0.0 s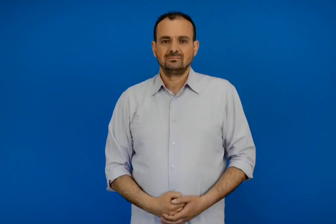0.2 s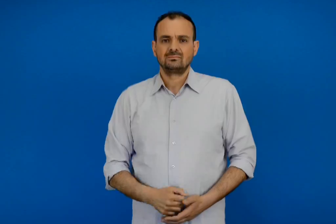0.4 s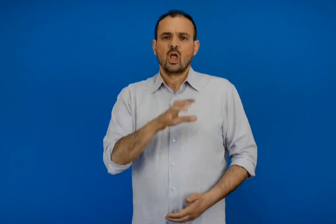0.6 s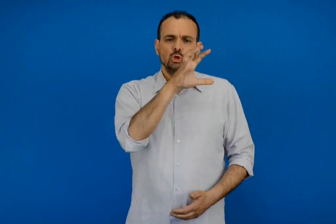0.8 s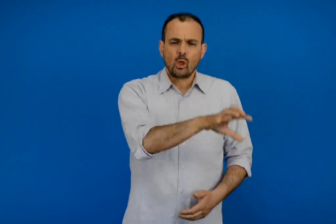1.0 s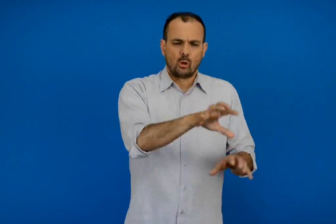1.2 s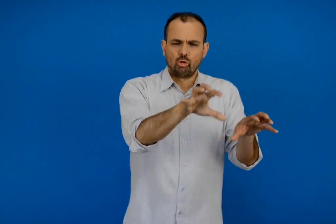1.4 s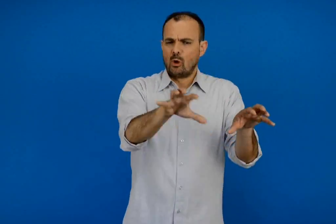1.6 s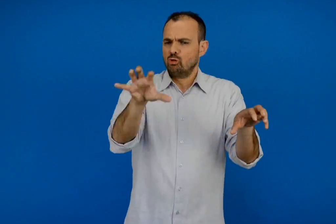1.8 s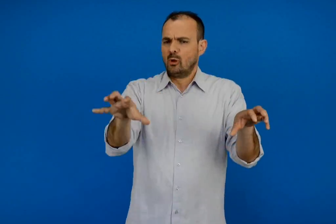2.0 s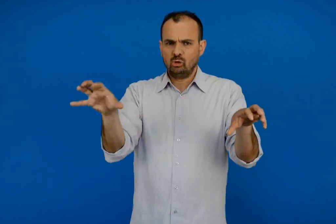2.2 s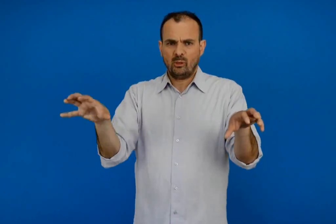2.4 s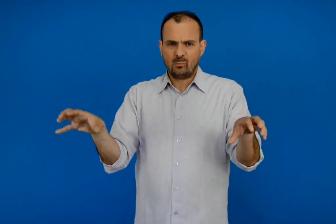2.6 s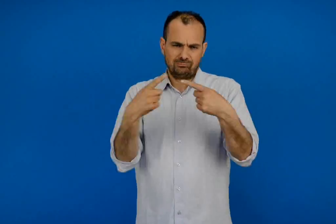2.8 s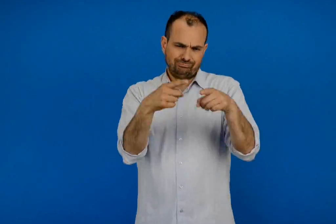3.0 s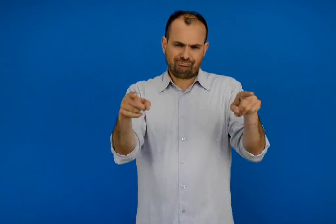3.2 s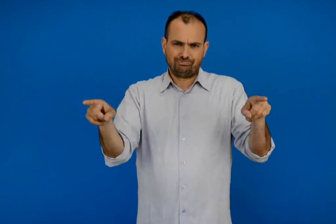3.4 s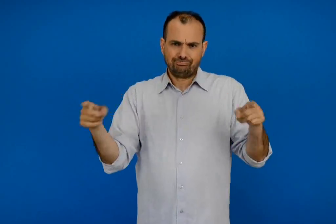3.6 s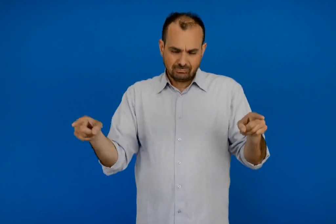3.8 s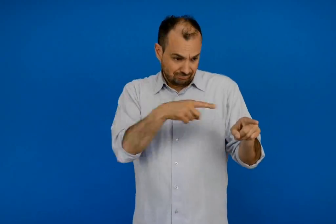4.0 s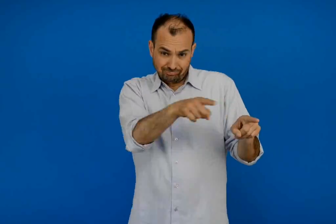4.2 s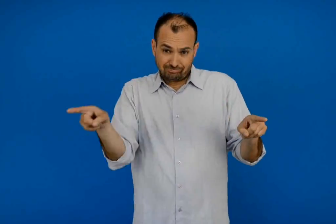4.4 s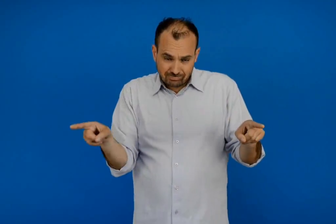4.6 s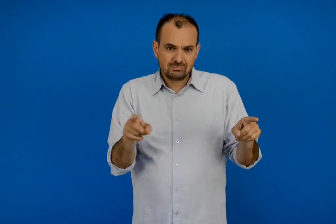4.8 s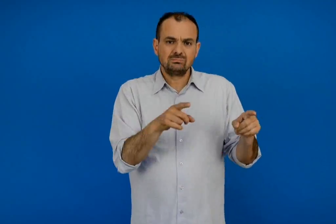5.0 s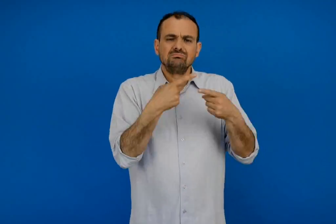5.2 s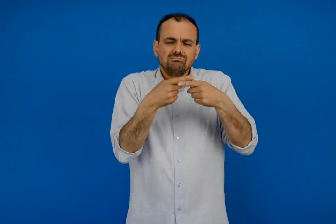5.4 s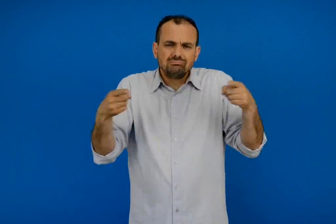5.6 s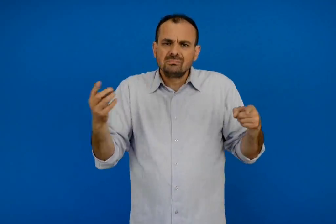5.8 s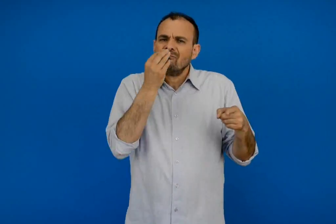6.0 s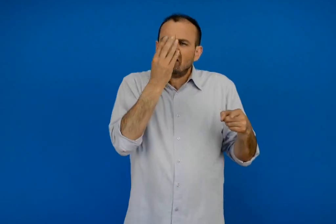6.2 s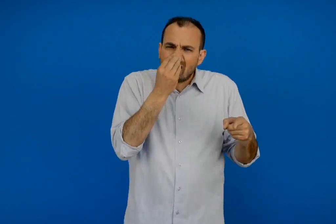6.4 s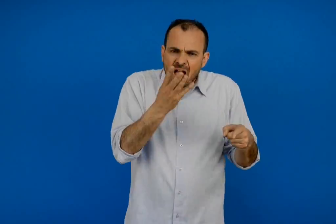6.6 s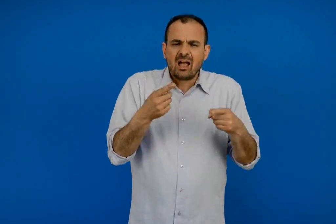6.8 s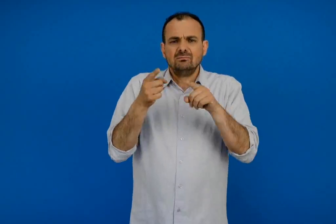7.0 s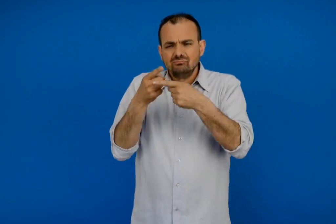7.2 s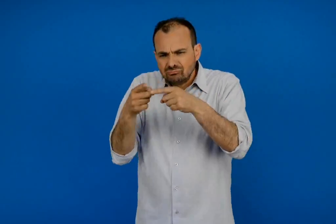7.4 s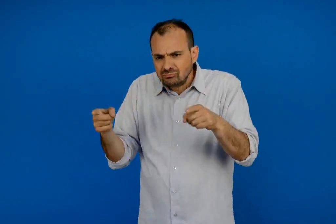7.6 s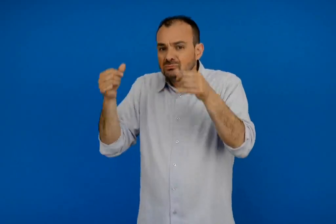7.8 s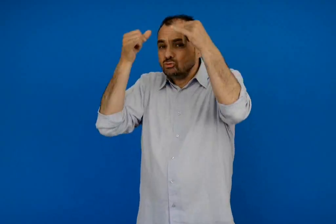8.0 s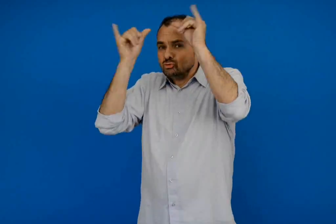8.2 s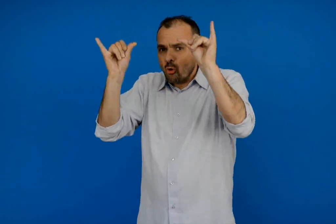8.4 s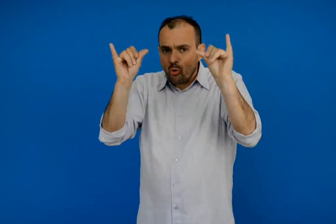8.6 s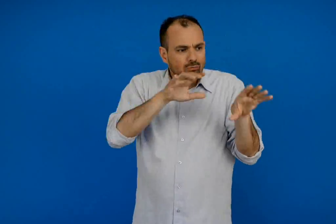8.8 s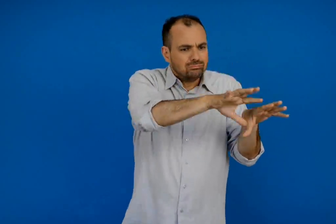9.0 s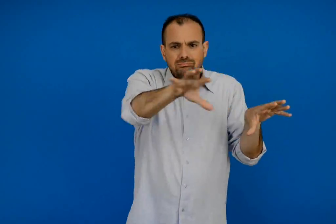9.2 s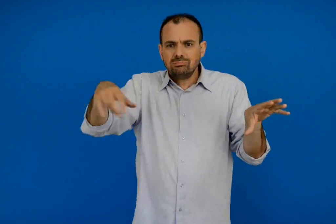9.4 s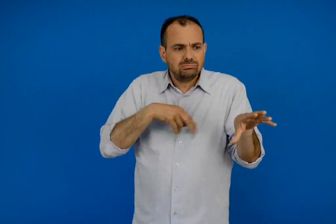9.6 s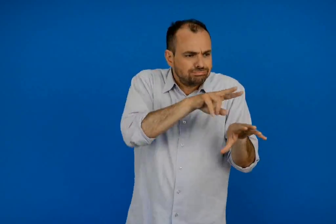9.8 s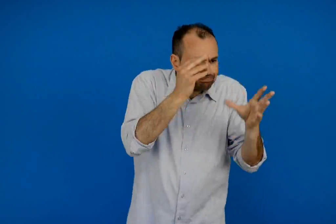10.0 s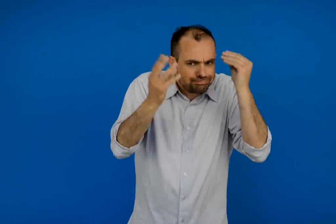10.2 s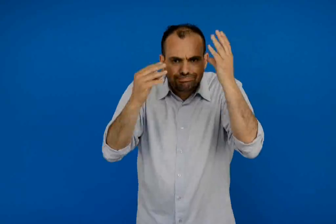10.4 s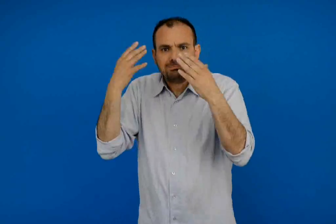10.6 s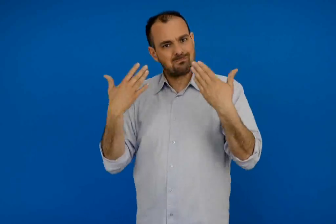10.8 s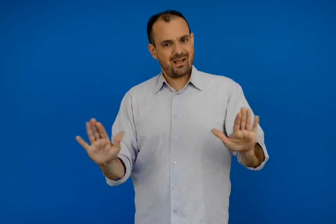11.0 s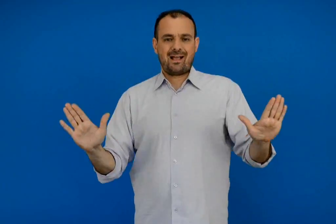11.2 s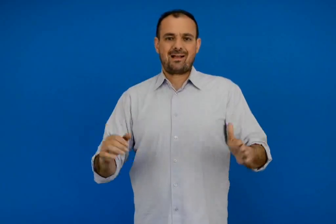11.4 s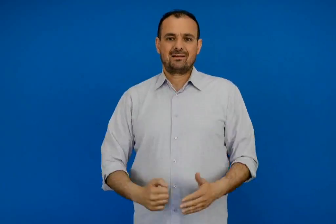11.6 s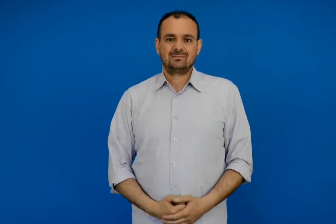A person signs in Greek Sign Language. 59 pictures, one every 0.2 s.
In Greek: έχουμε μάθει ότι σε κάθε τόπο ζουν διαφορετικά είδη φυτών και ζωών
